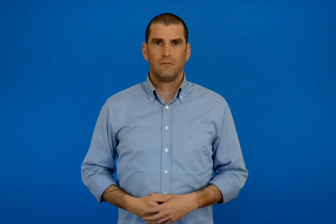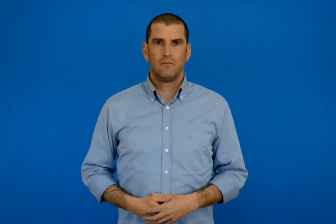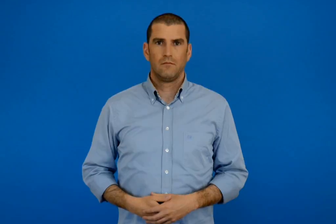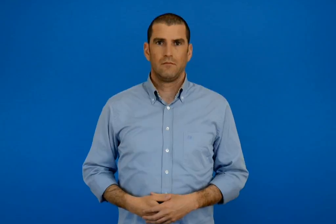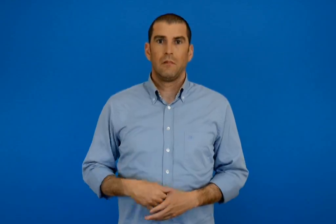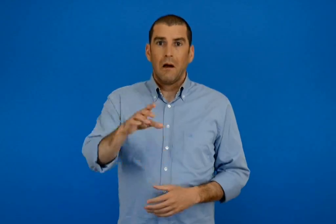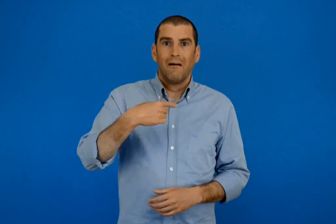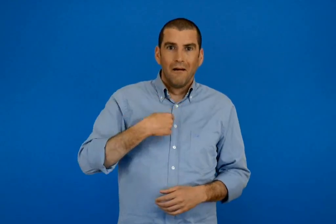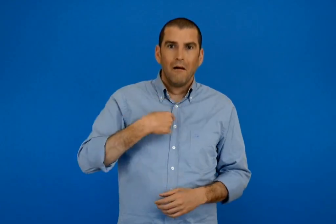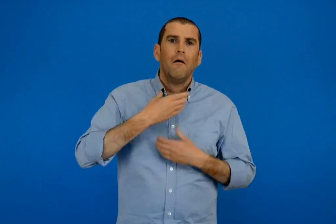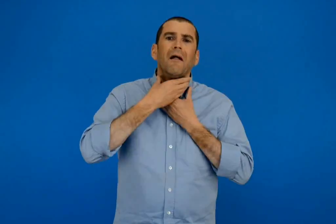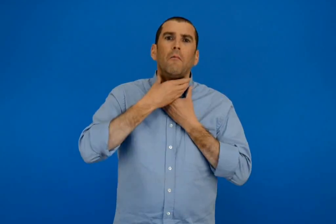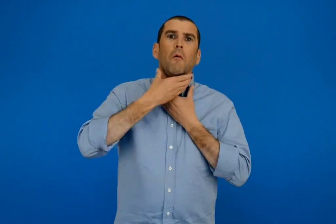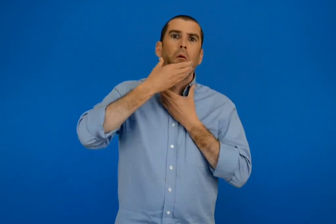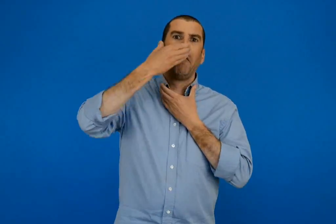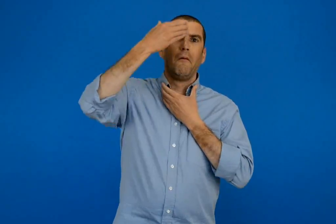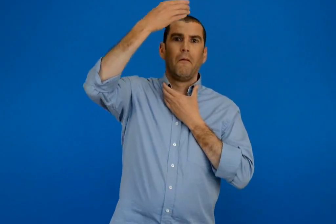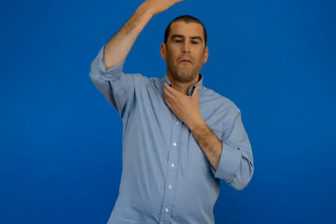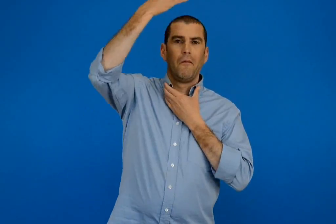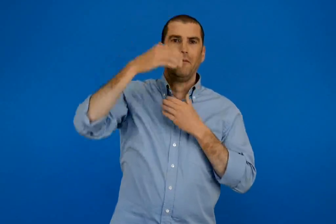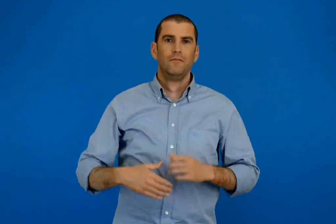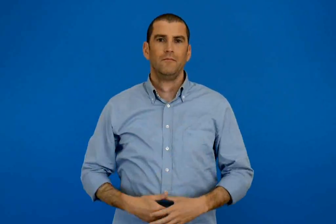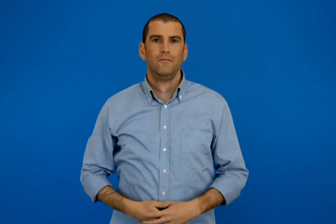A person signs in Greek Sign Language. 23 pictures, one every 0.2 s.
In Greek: εγώ έχω πολύ μακρύ λαιμό
